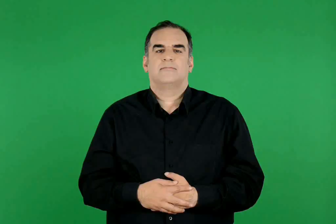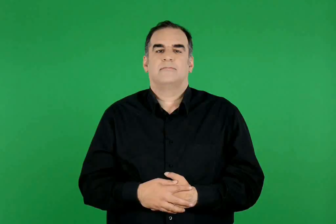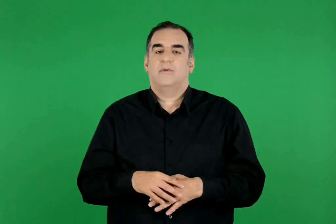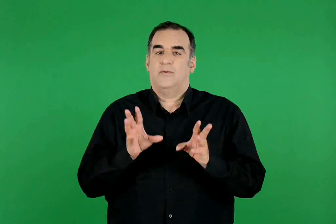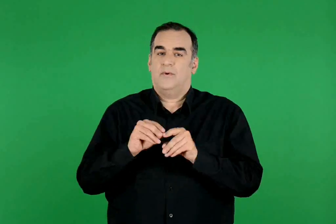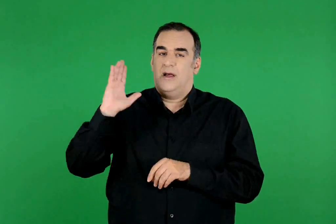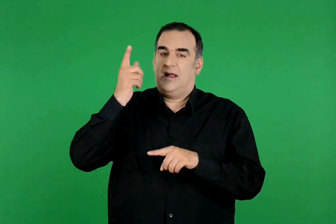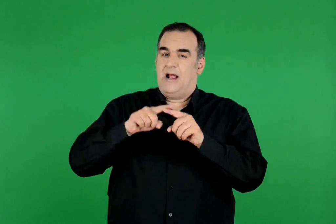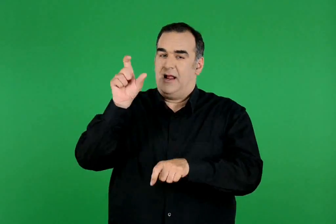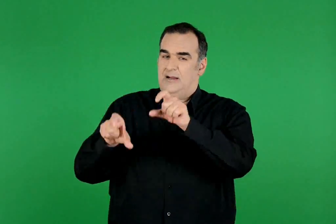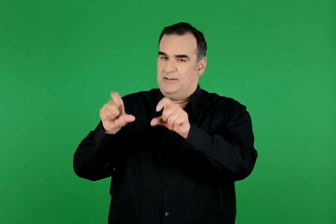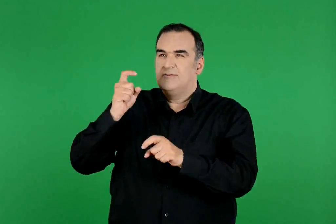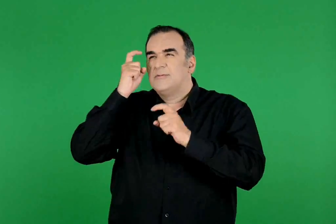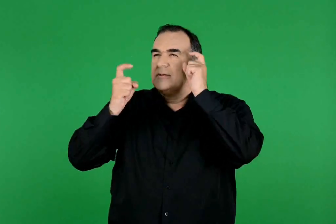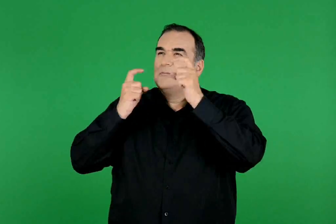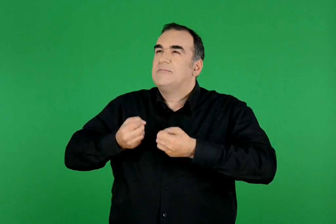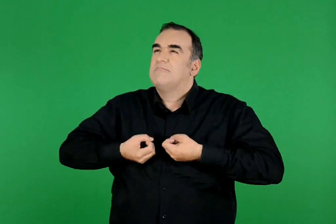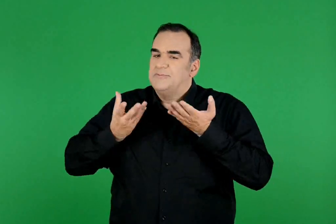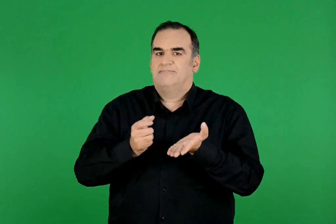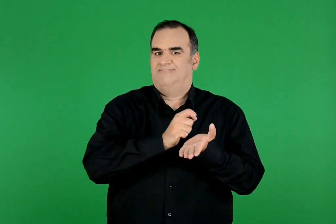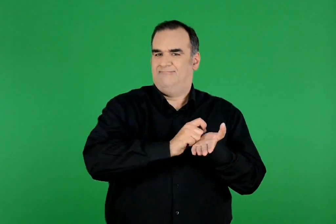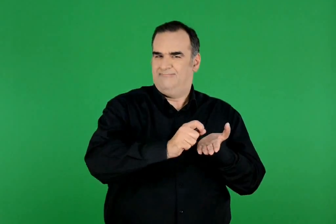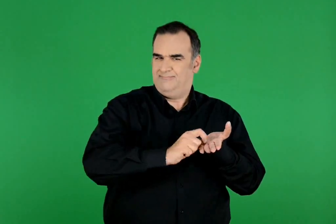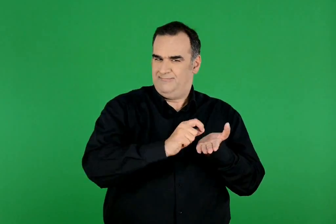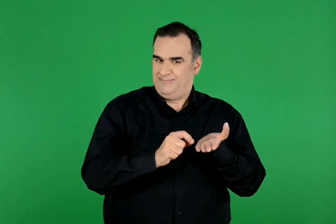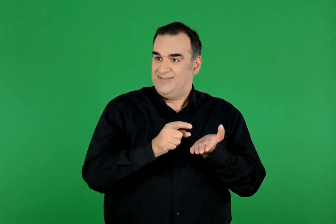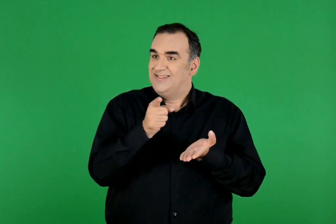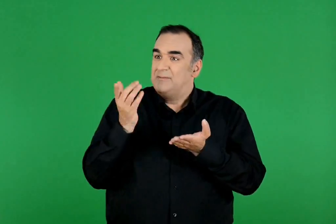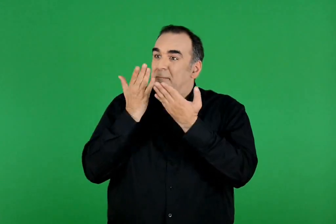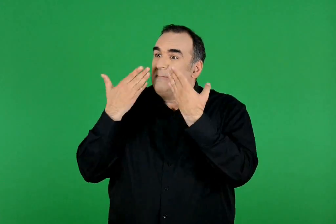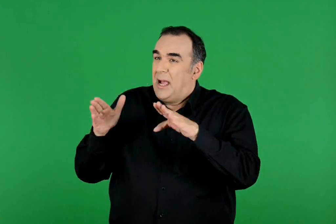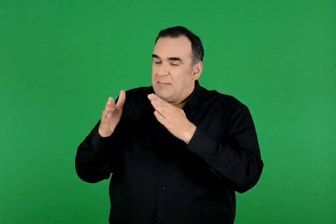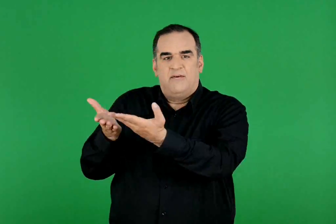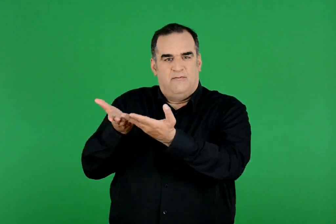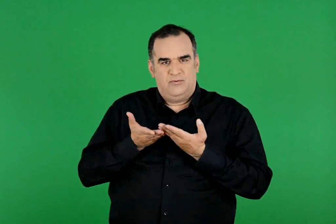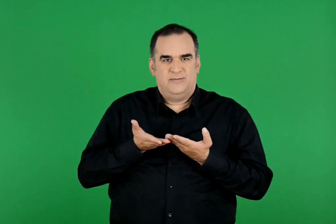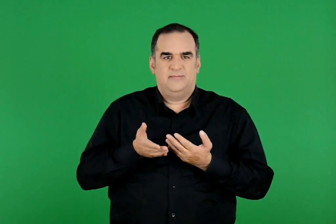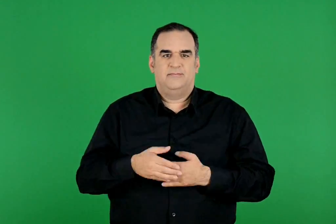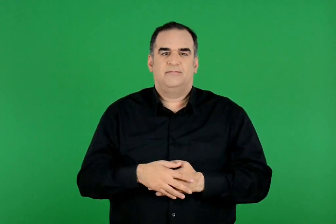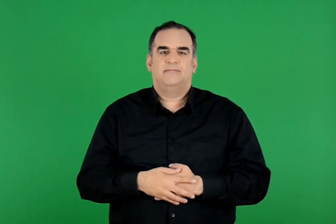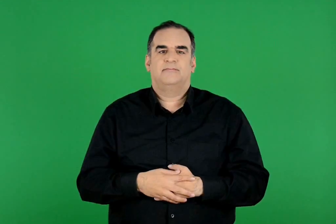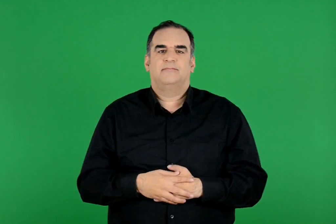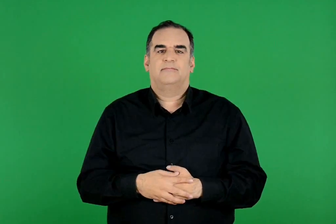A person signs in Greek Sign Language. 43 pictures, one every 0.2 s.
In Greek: γράφουμε τις σκέψεις μας για τους αρχαίους έλληνες. θα μας βοηθήσουν και όσα μελετήσαμε
